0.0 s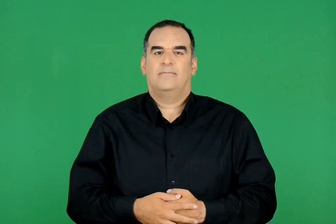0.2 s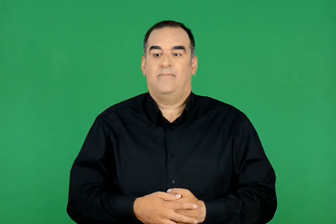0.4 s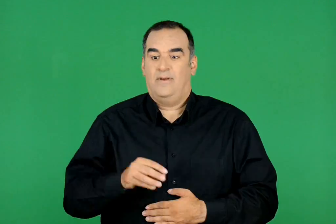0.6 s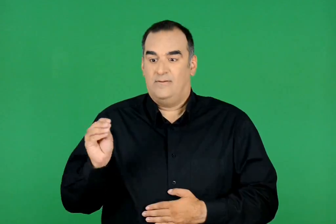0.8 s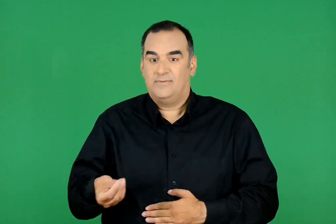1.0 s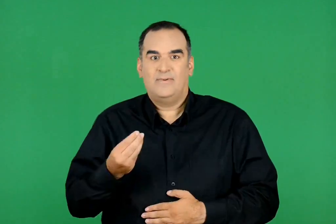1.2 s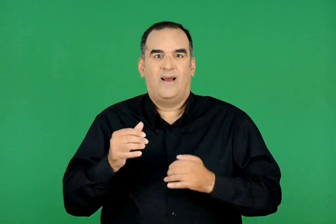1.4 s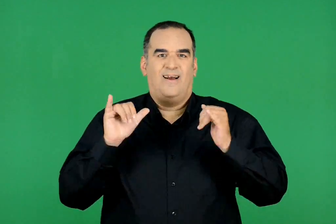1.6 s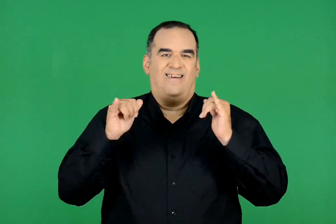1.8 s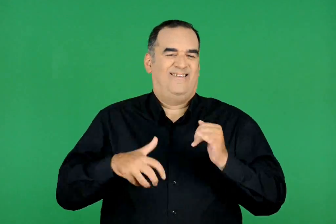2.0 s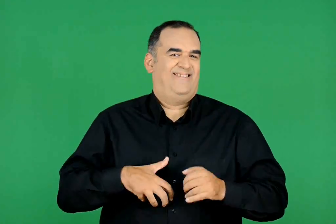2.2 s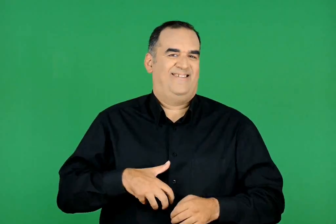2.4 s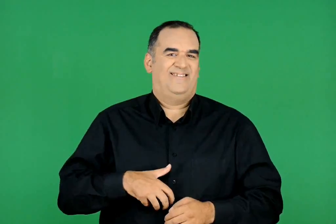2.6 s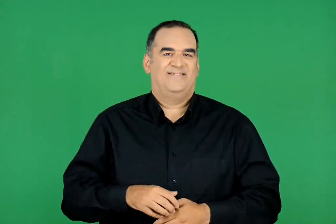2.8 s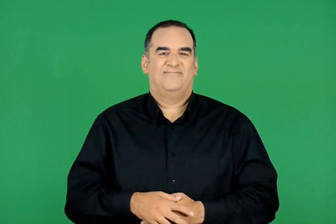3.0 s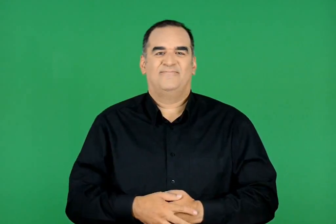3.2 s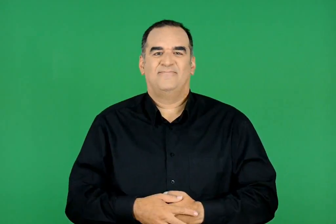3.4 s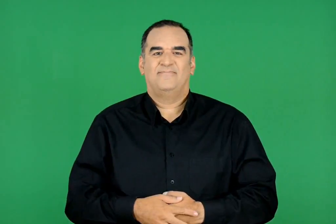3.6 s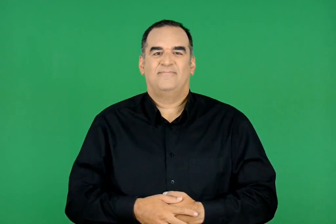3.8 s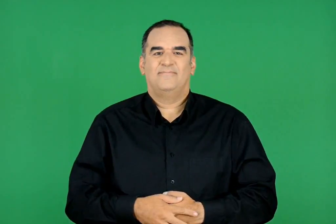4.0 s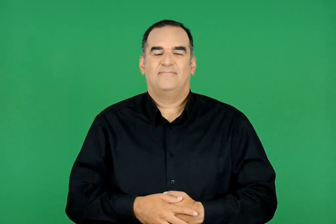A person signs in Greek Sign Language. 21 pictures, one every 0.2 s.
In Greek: ένα αστείο περιστατικό
